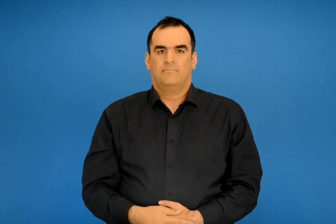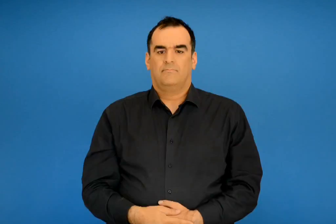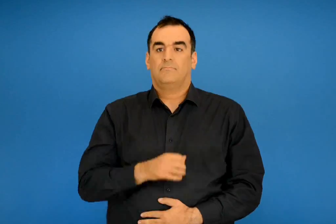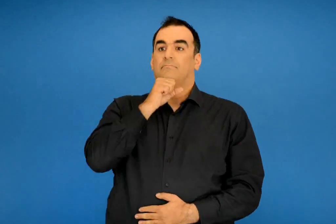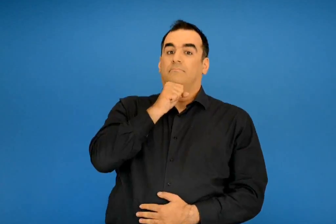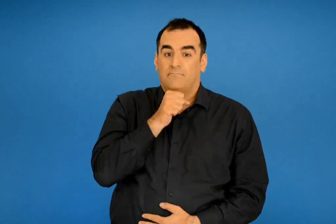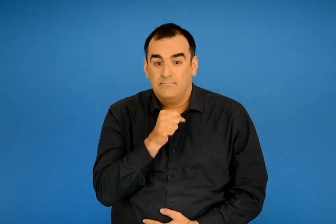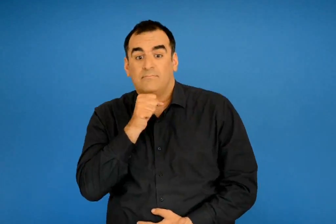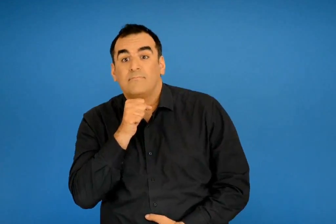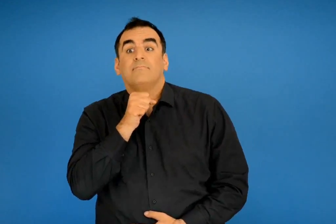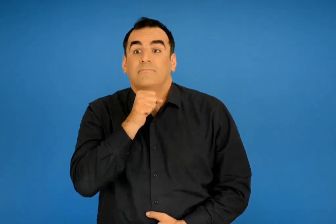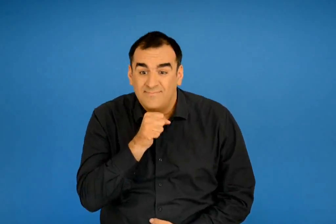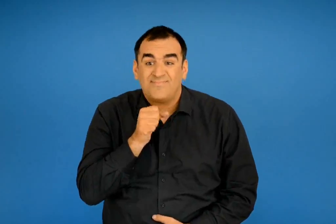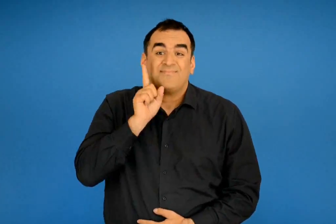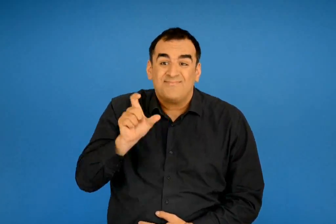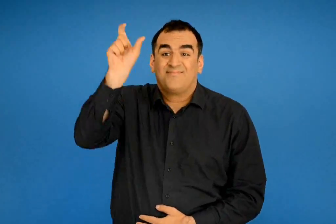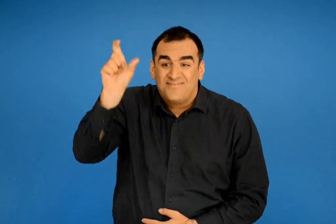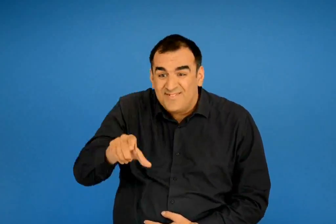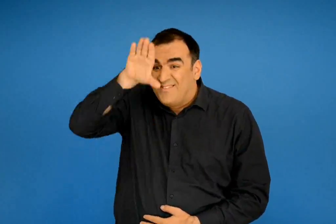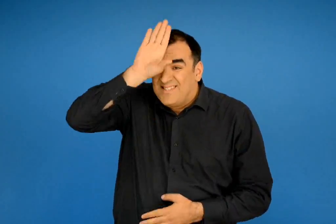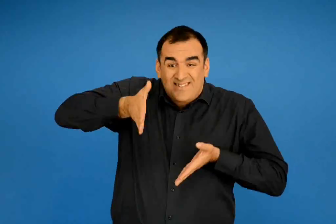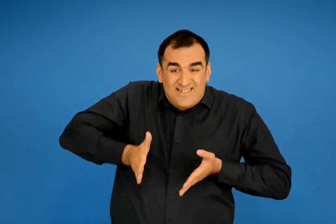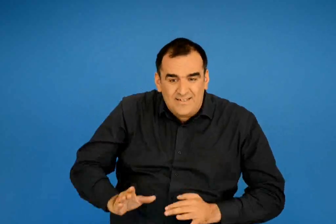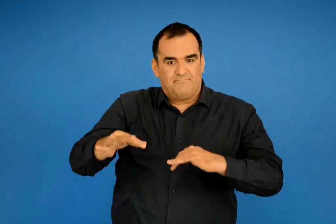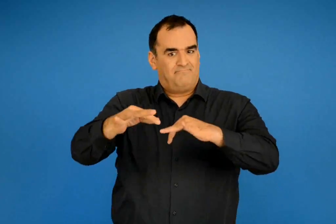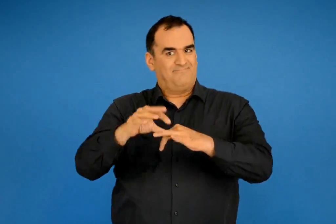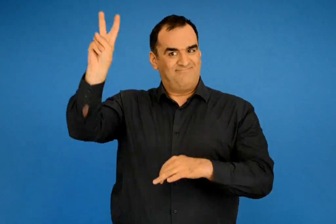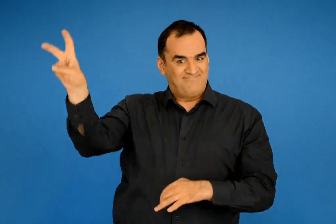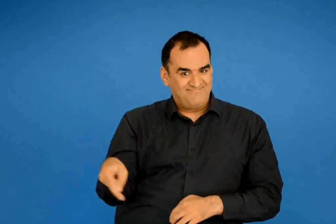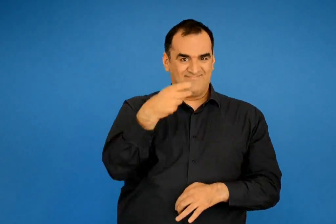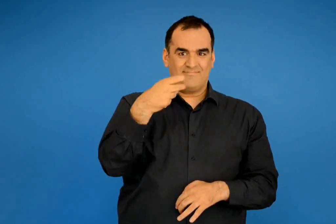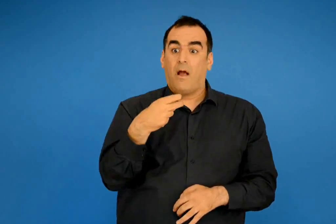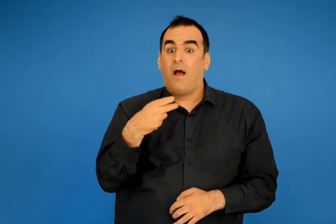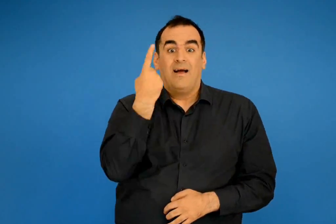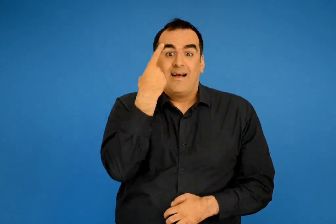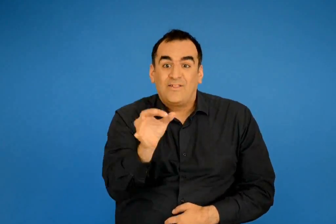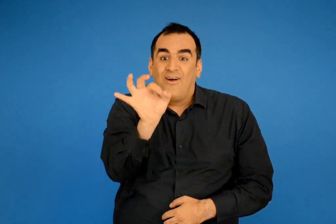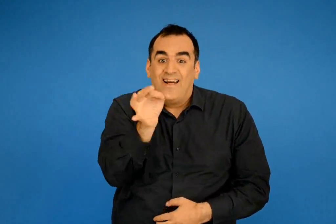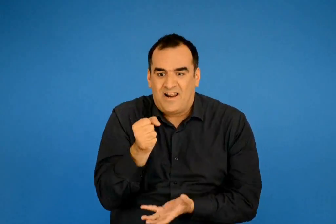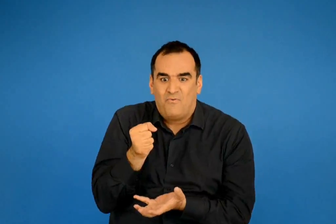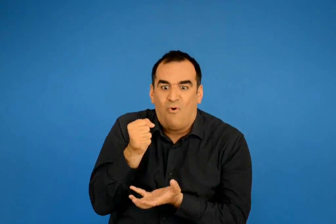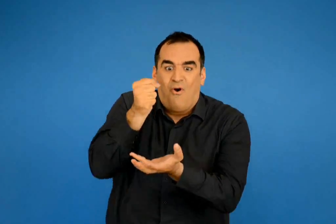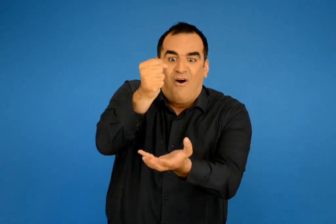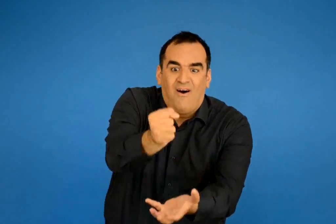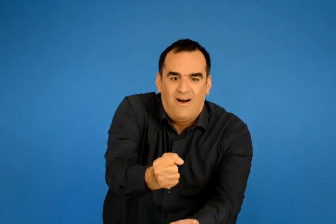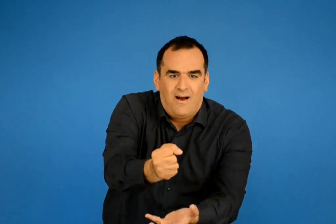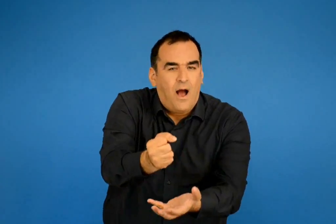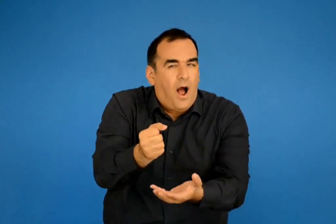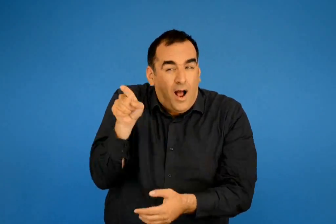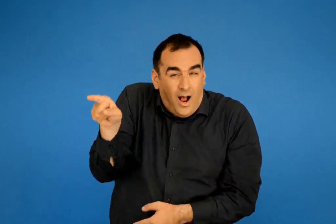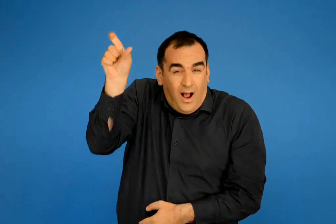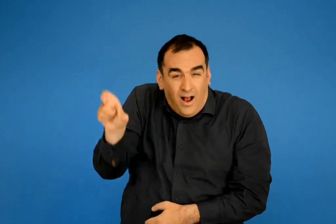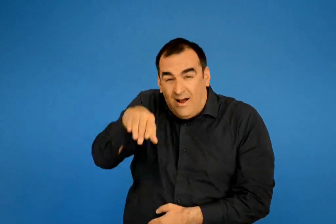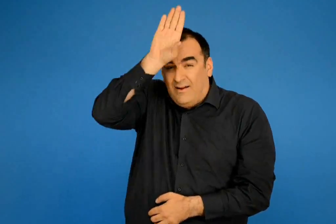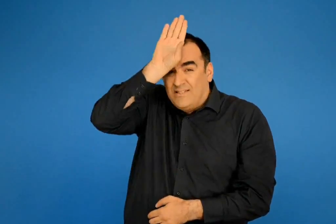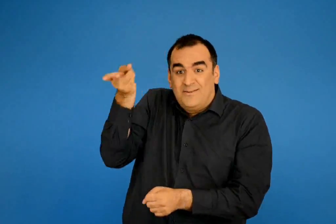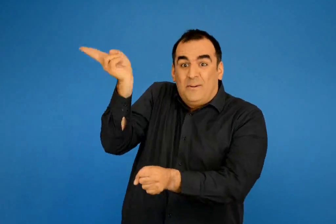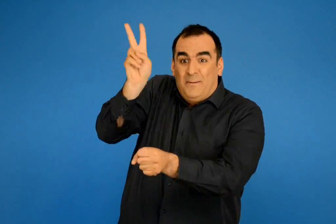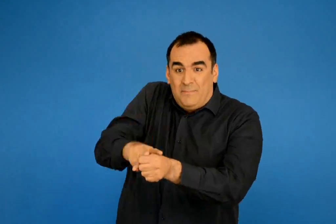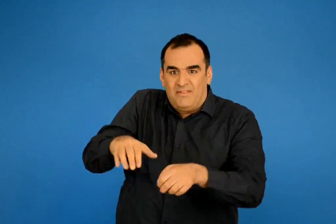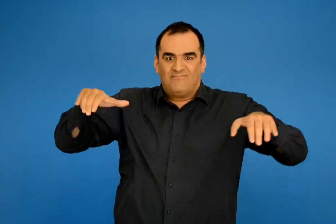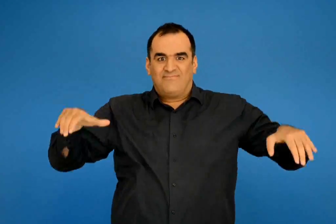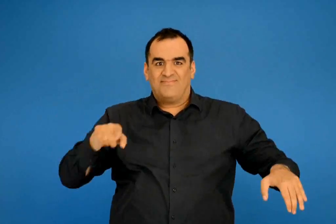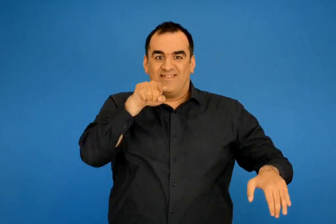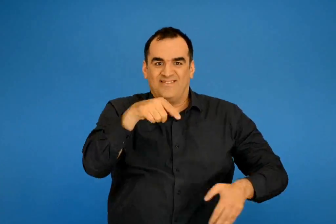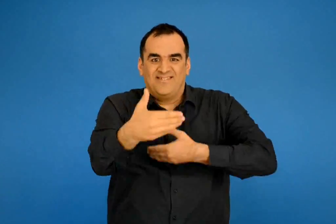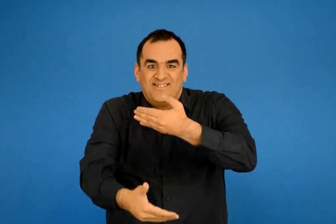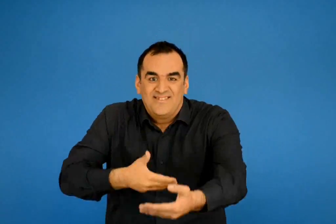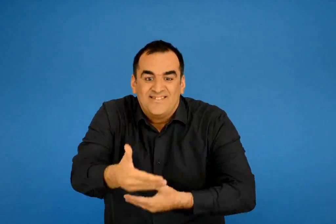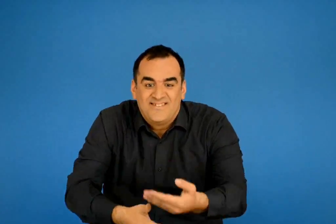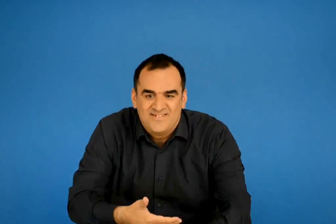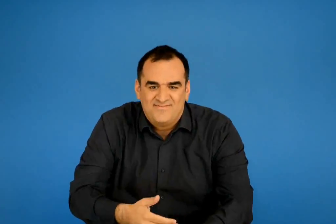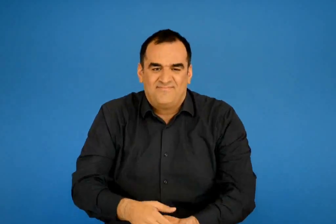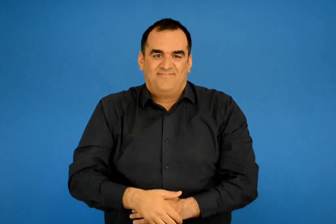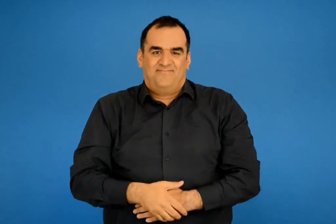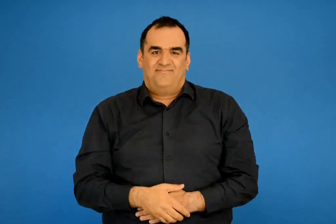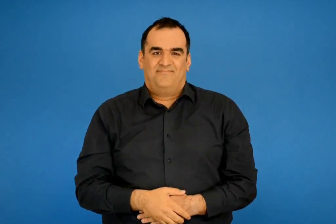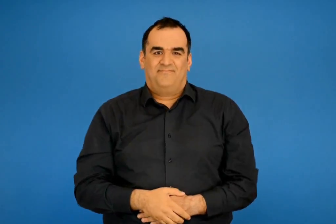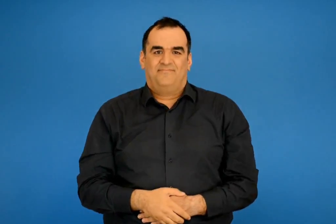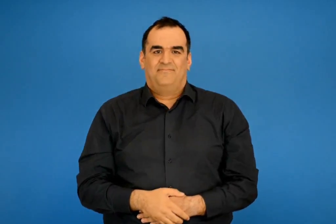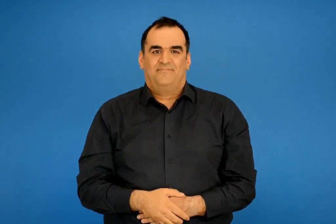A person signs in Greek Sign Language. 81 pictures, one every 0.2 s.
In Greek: χατζηαβατης θα πάρει τη βεζυροπούλα για σύζυγο εκατό λίρες μπαξίσι και μετα το θάνατο του πασά θα λαμβάνει και τον θρόνο
